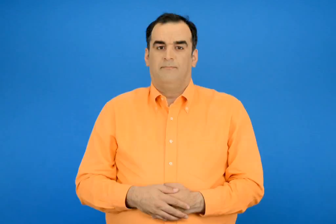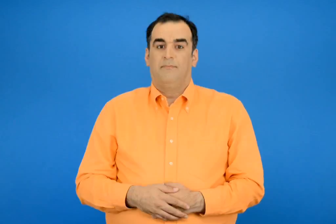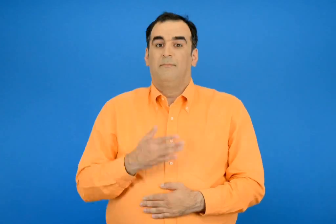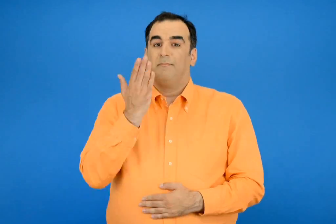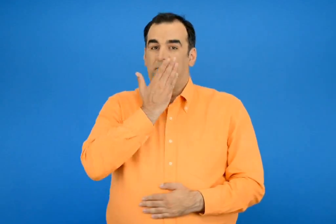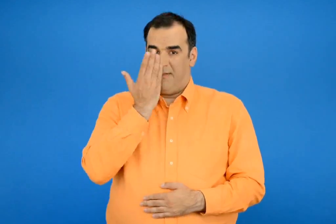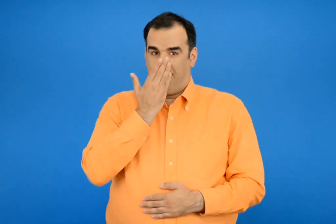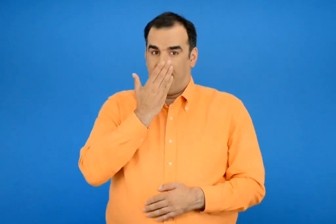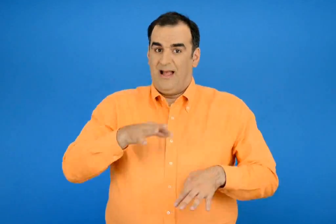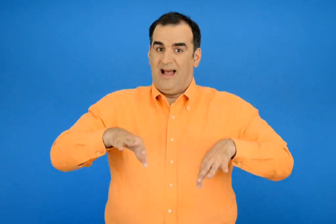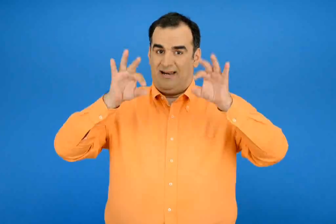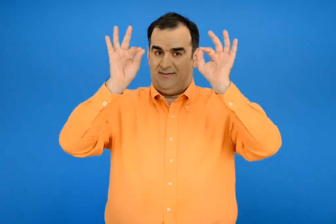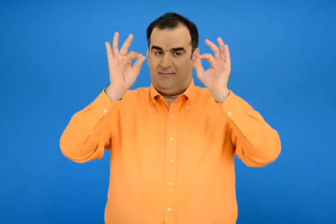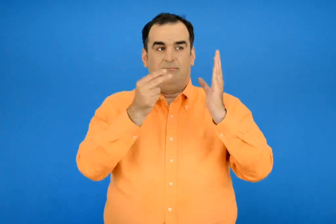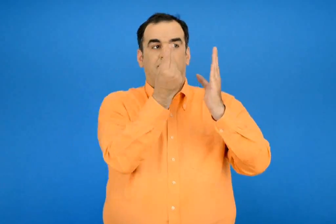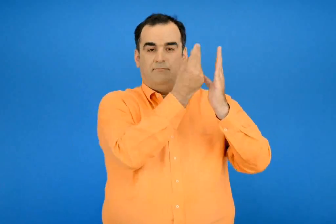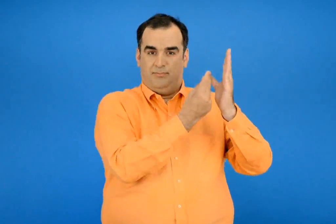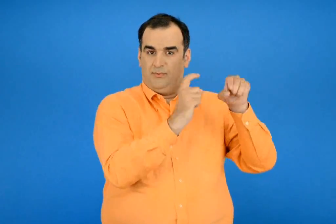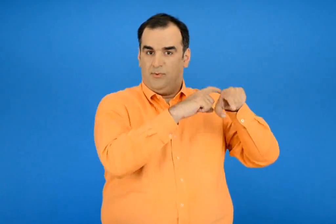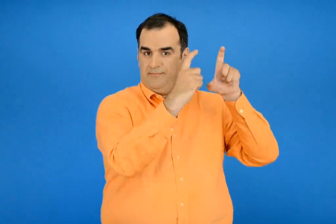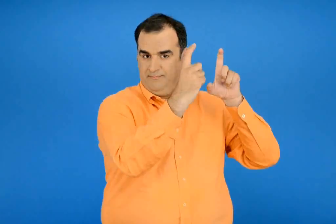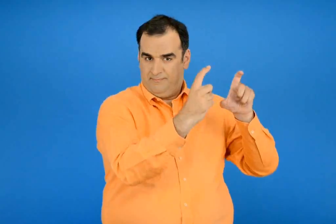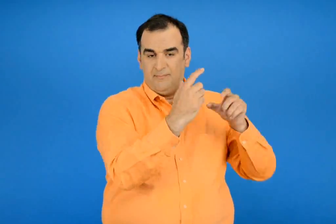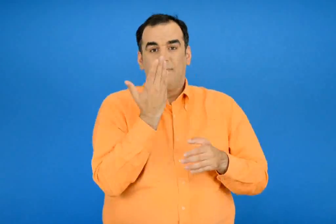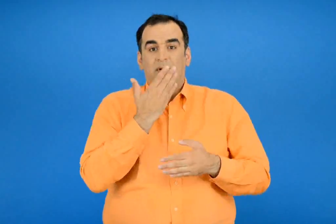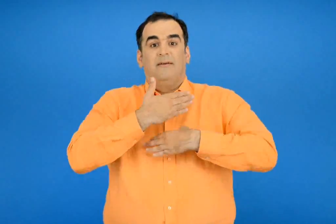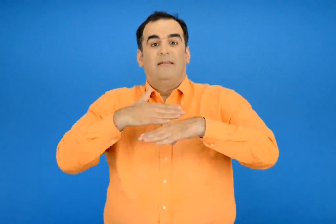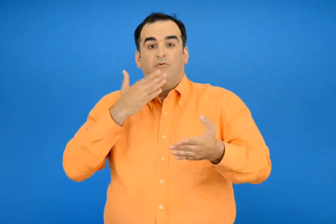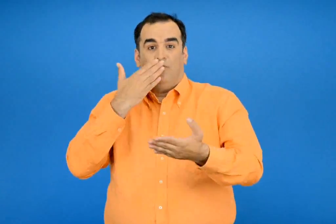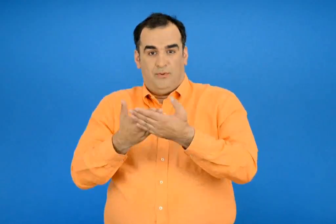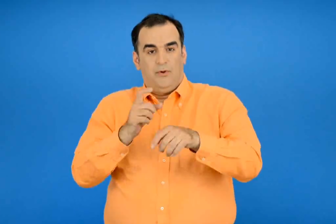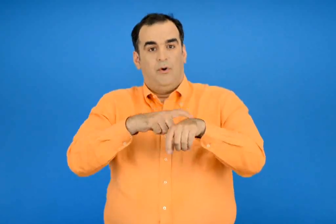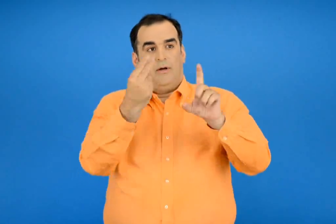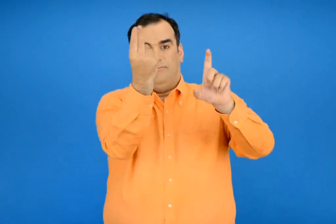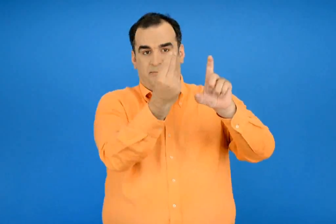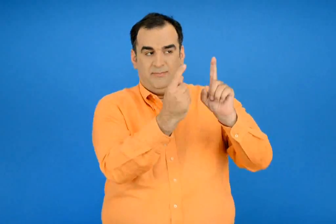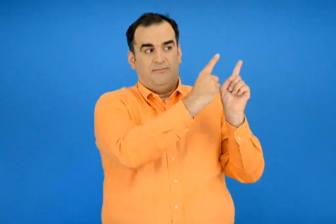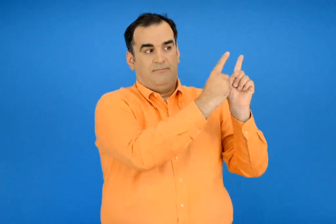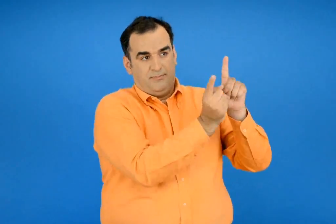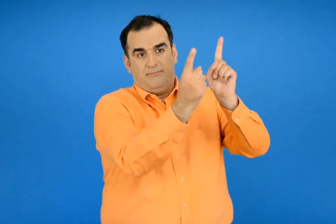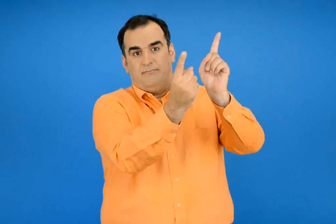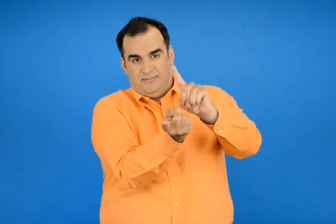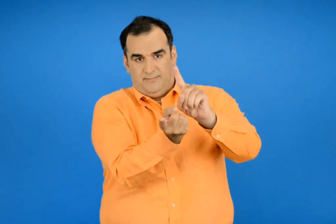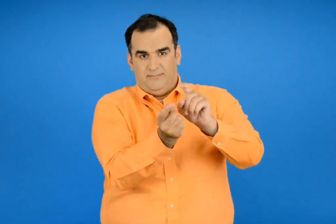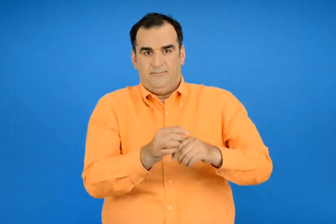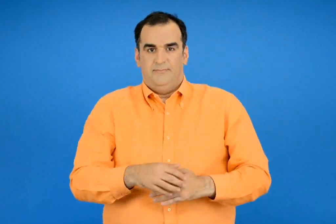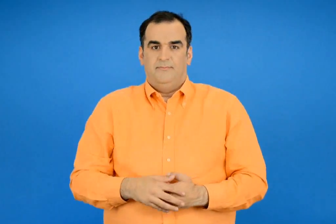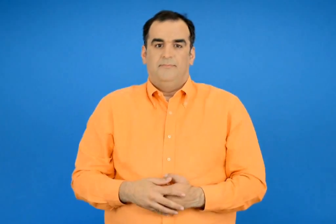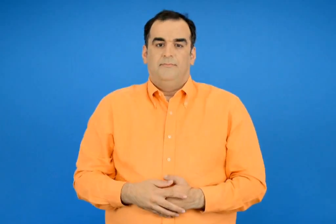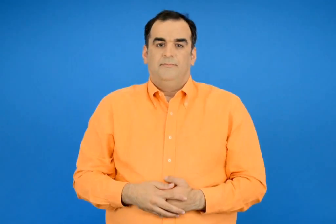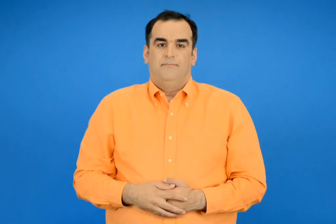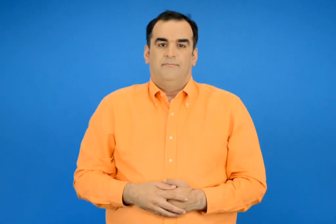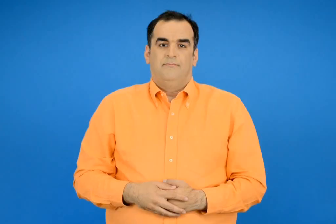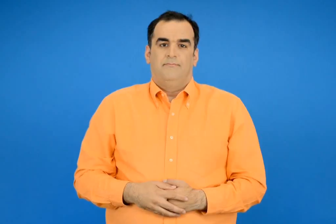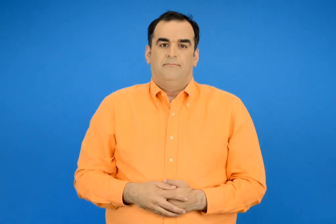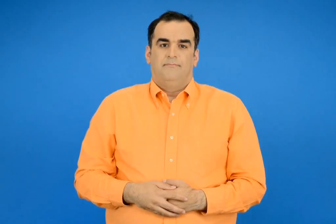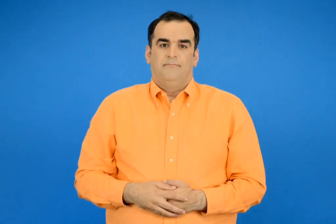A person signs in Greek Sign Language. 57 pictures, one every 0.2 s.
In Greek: ζωγραφίζω τι μπορεί να δείχνει το ρολόι στην αρχή και τι στο τέλος κάθε μαθήματος
